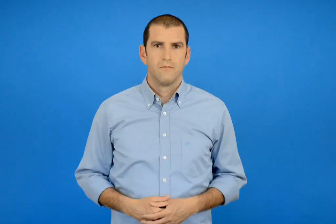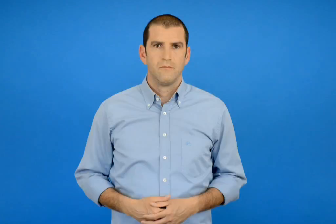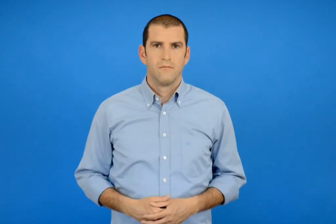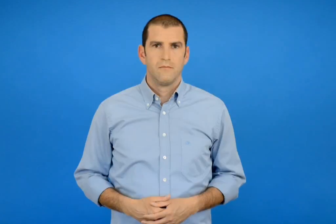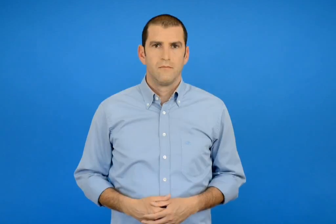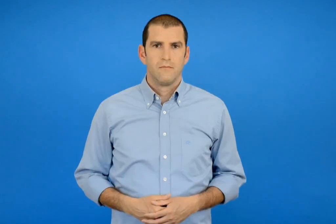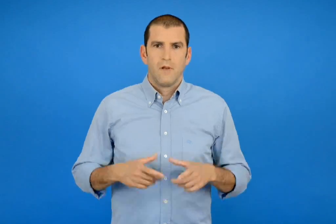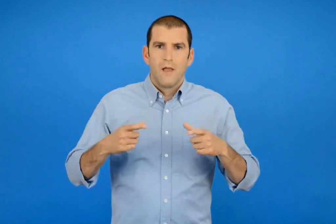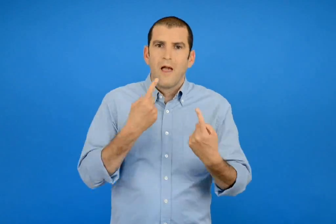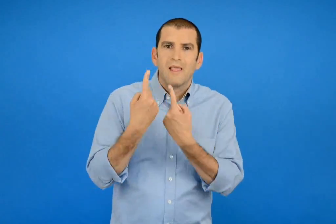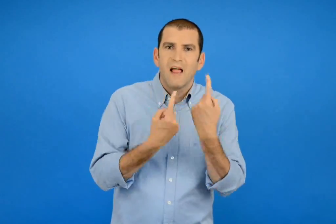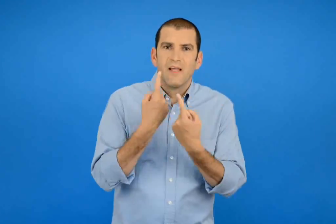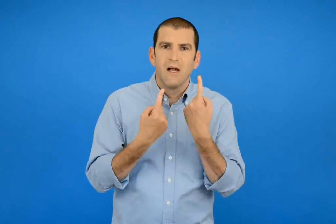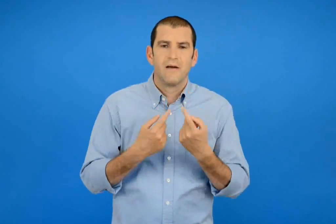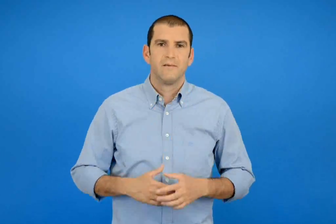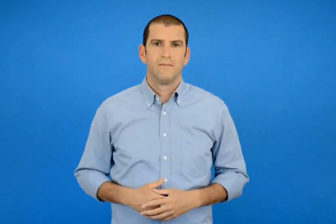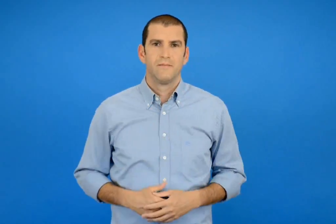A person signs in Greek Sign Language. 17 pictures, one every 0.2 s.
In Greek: τα γενέθλια
